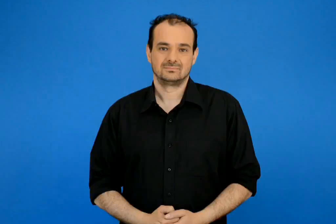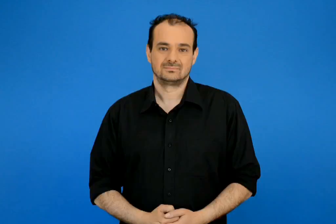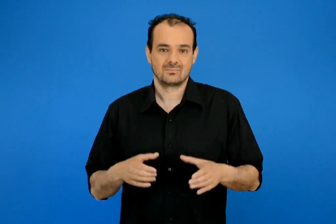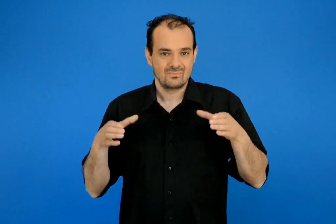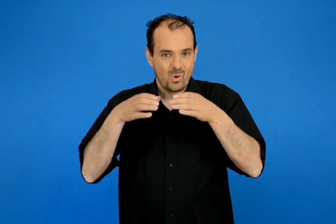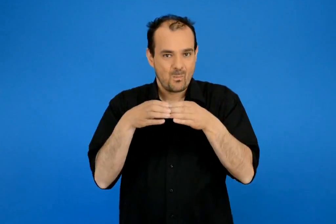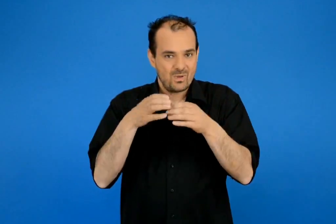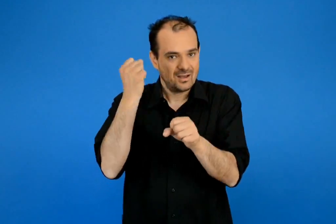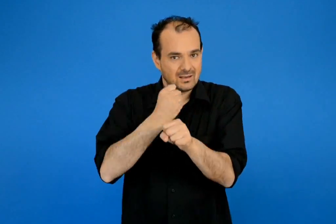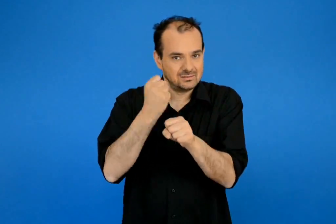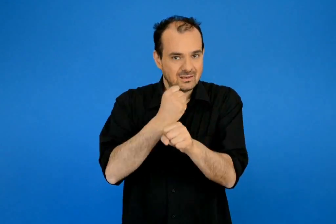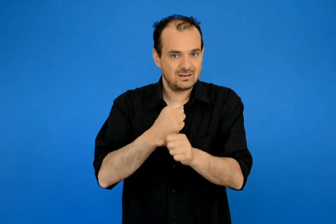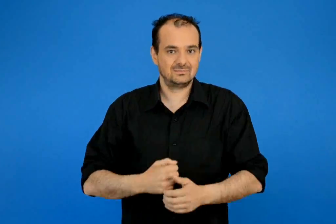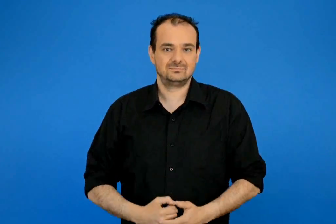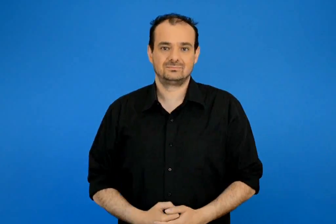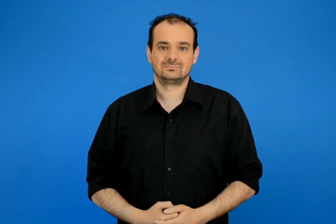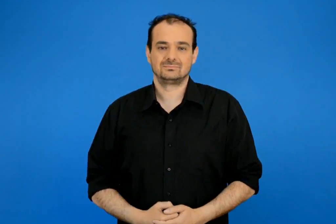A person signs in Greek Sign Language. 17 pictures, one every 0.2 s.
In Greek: ομαδική εργασία
